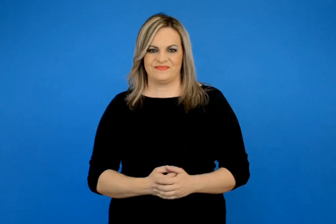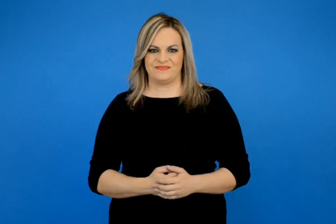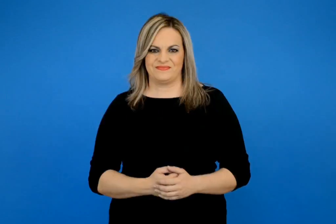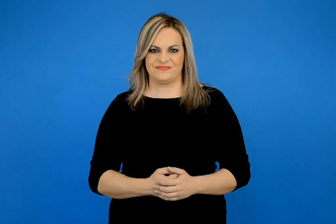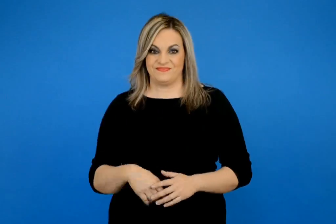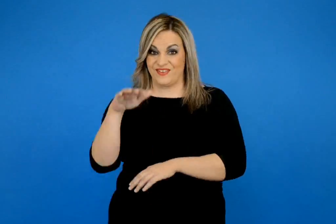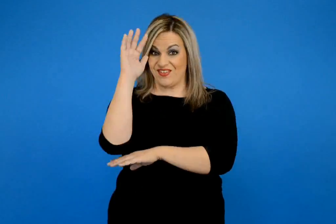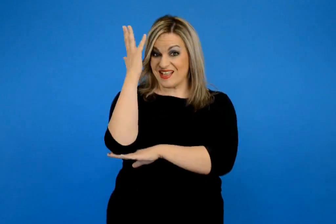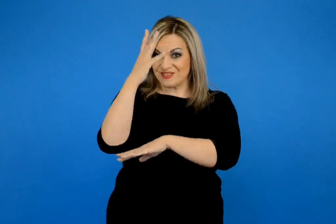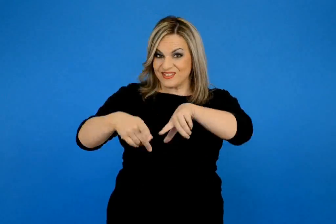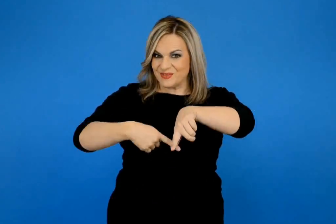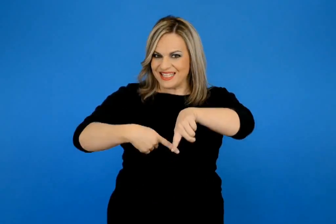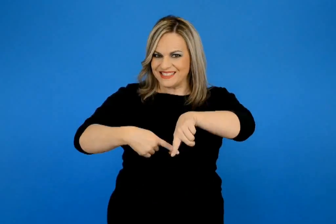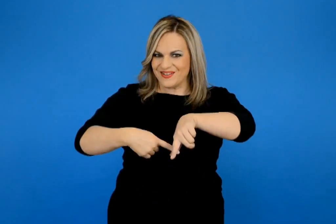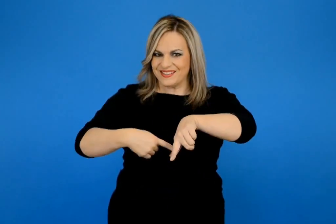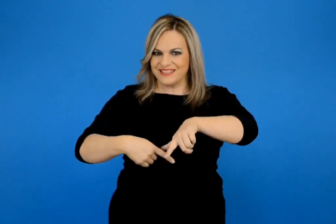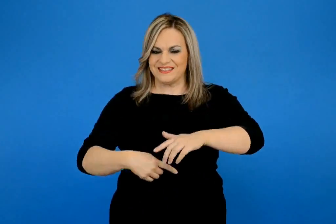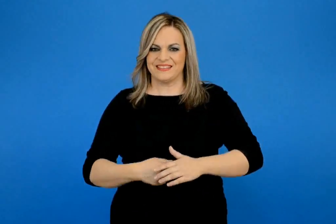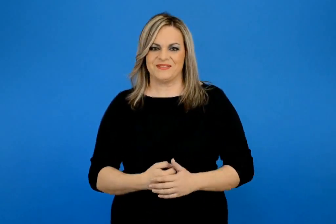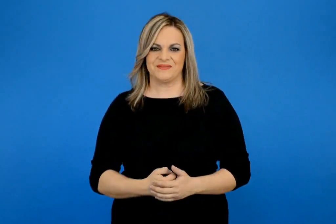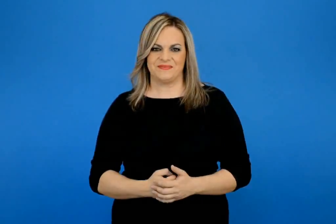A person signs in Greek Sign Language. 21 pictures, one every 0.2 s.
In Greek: χριστουγεννιάτικο δέντρο
